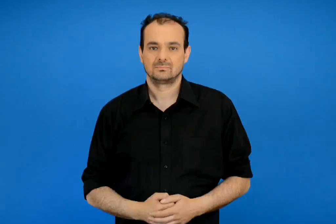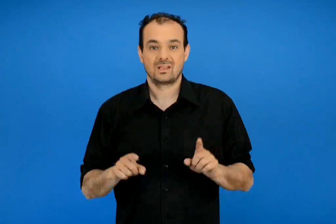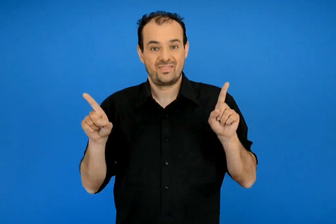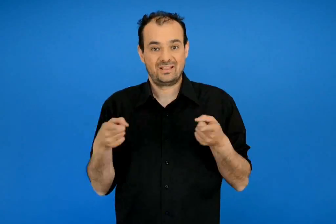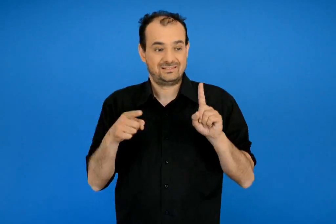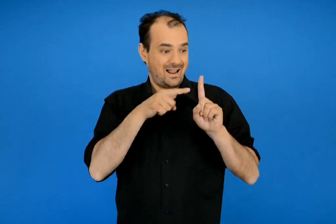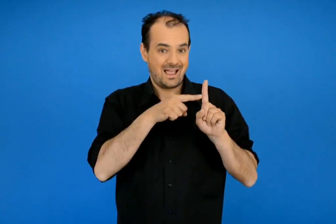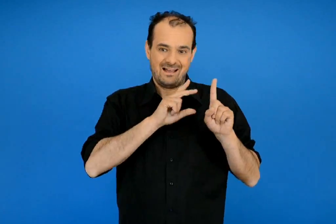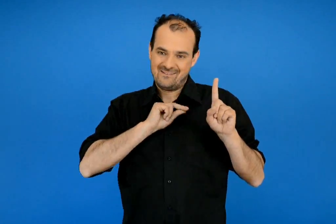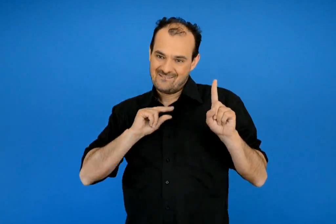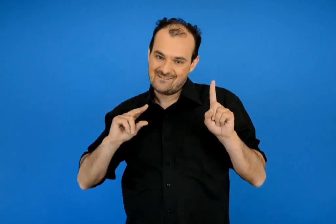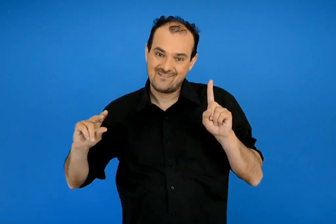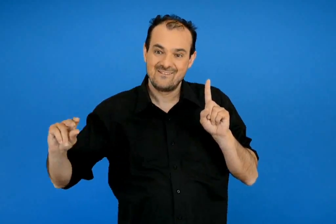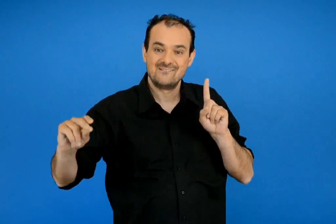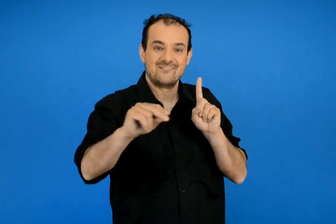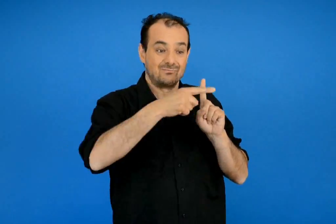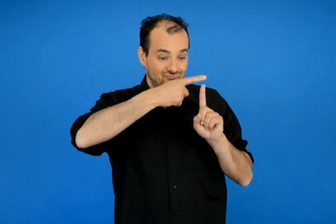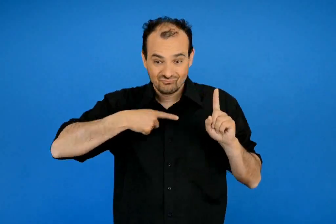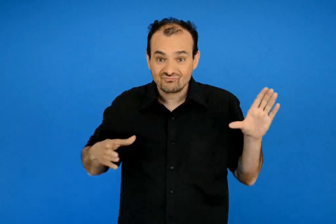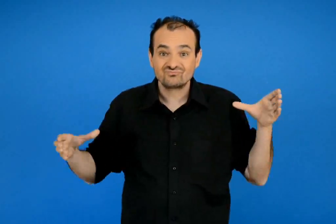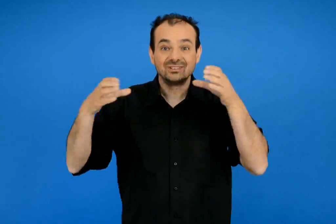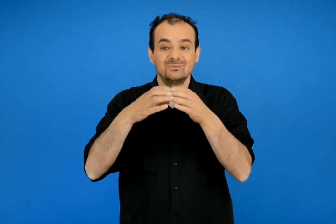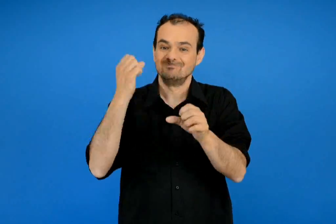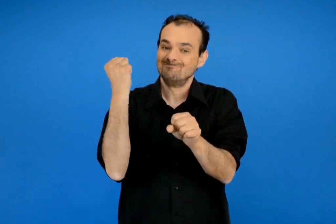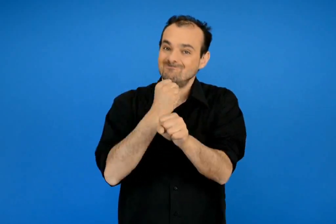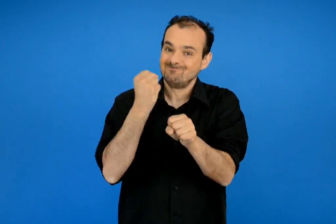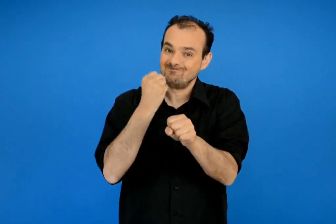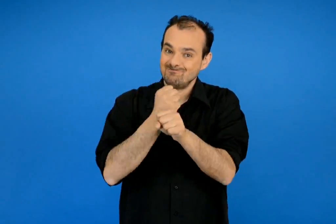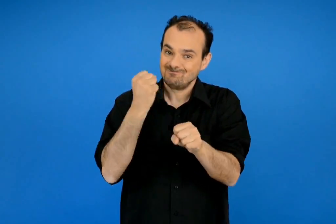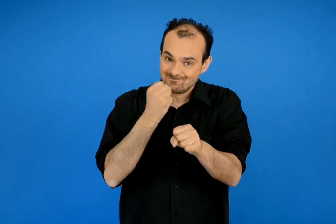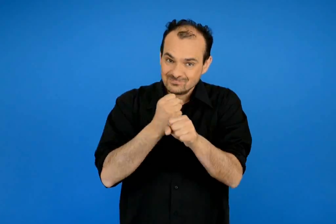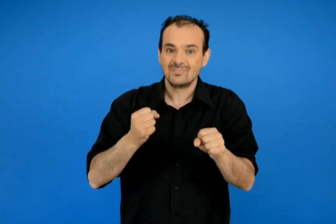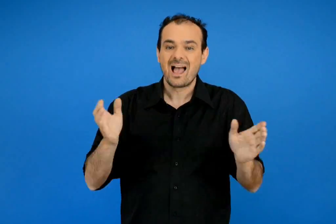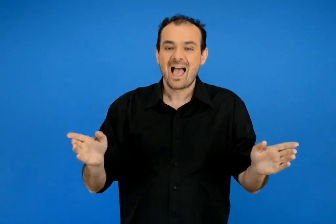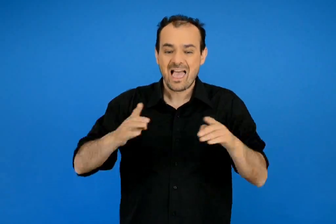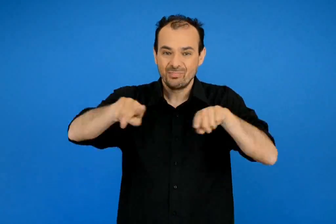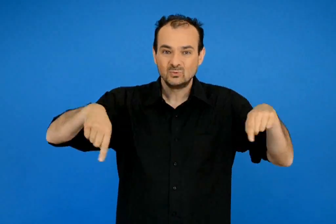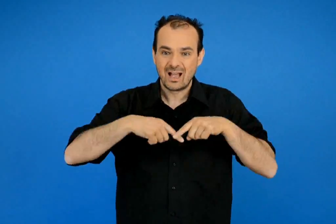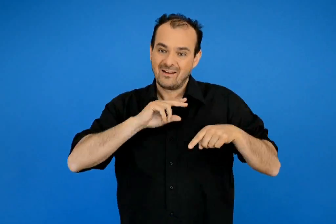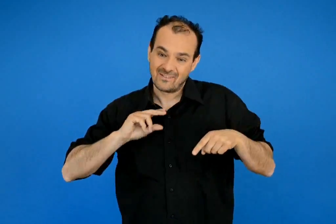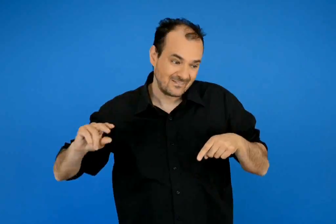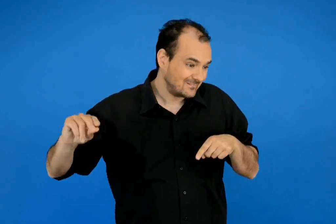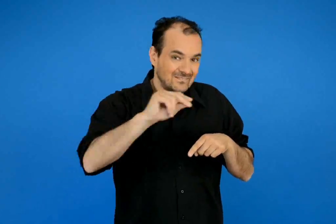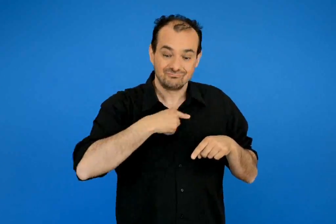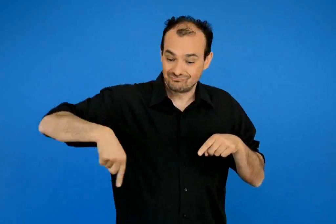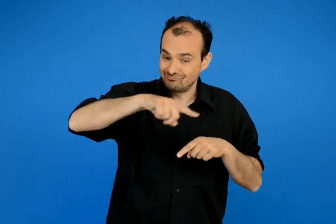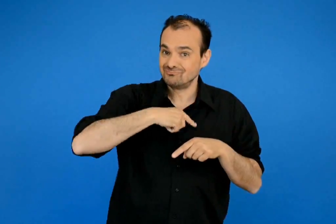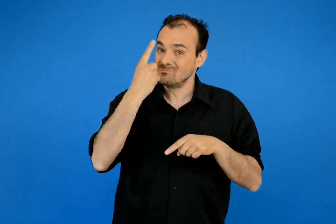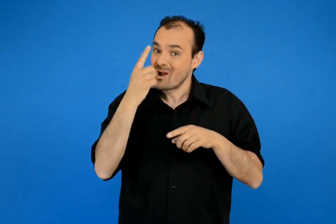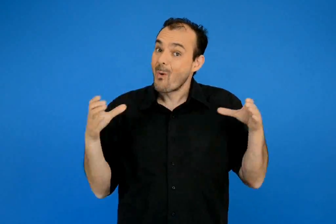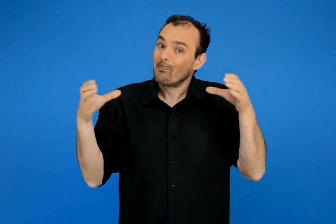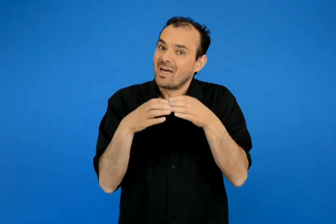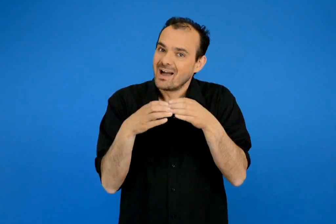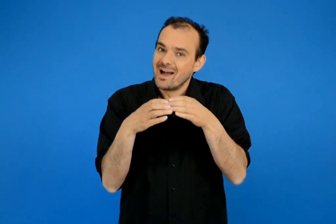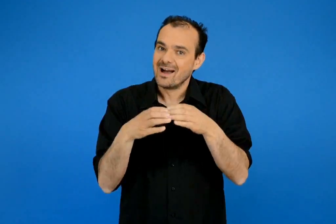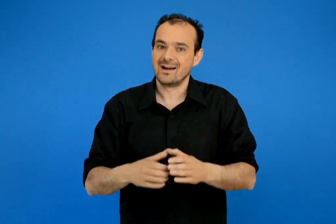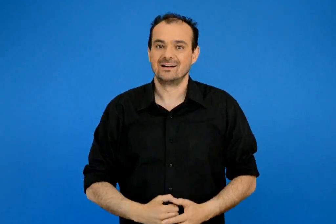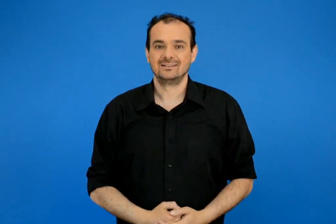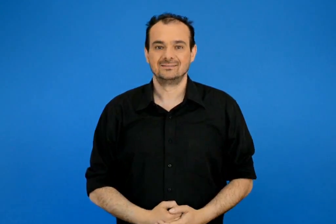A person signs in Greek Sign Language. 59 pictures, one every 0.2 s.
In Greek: έχουμε την ιδιά δασκάλα και δουλεύουμε όλοι μαζί στην ιδιά αίθουσα είμαστε μια ομάδα
